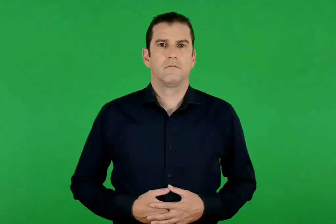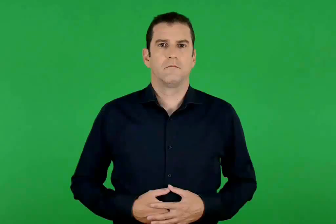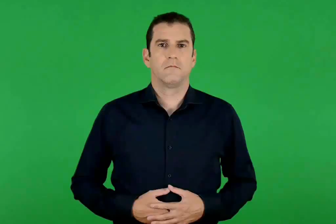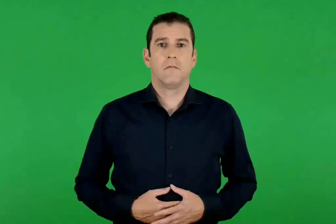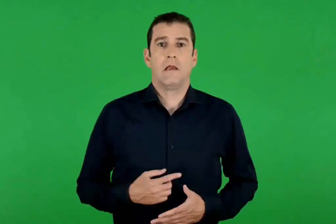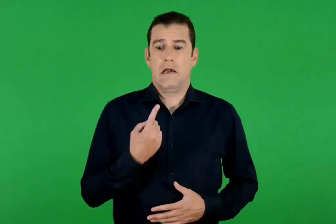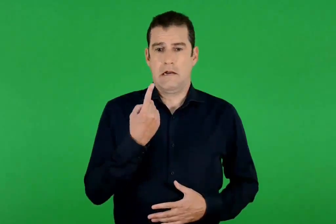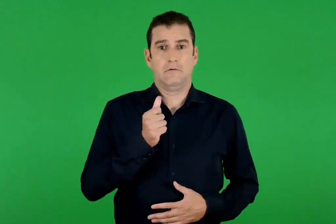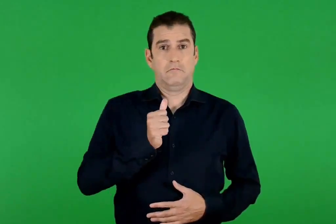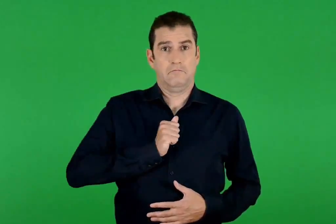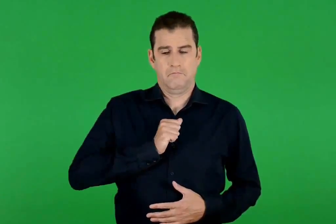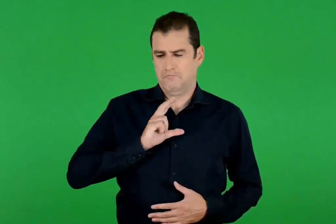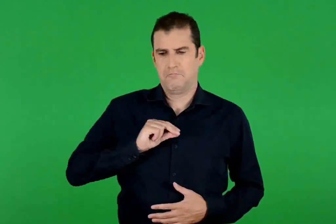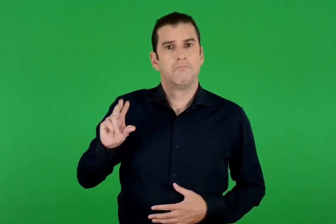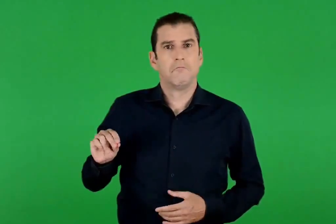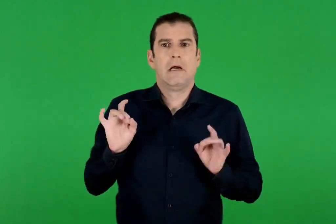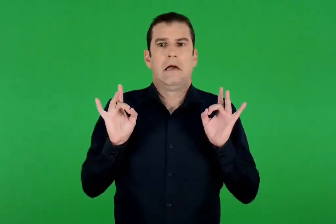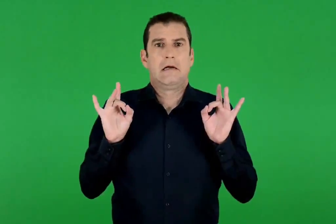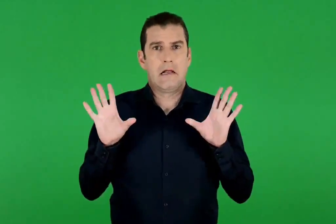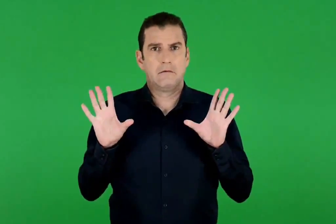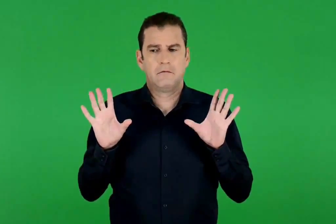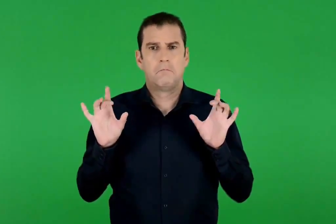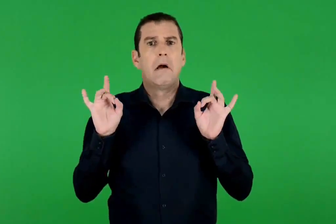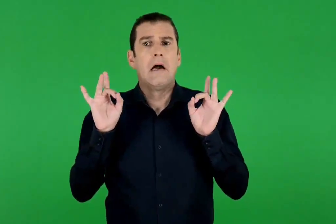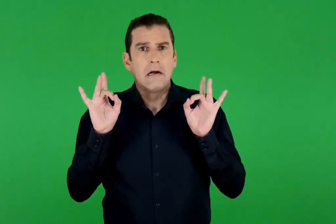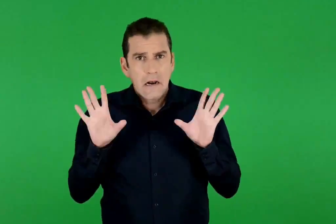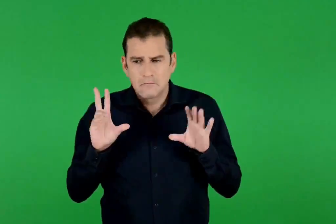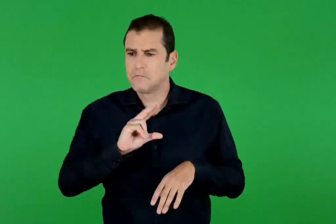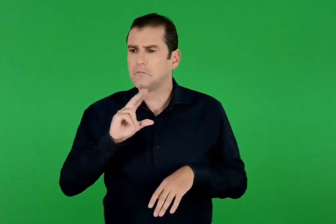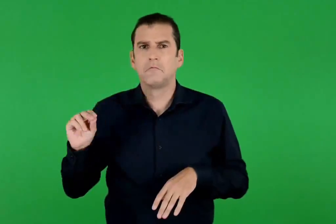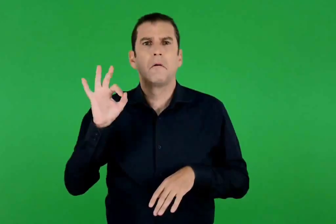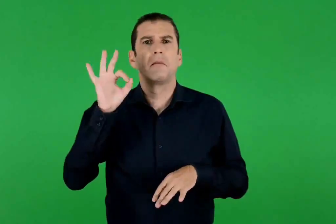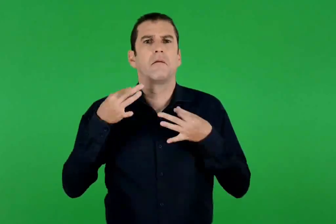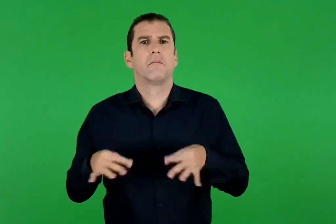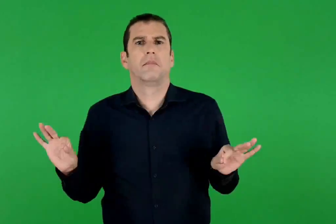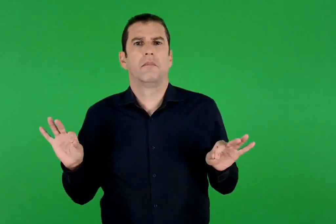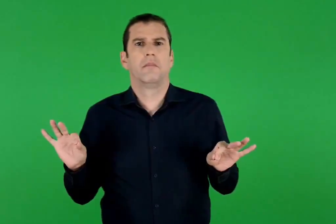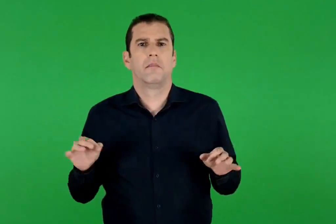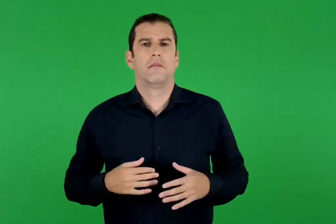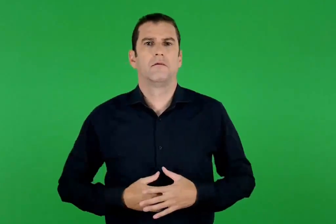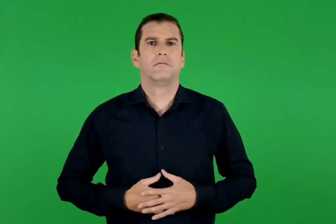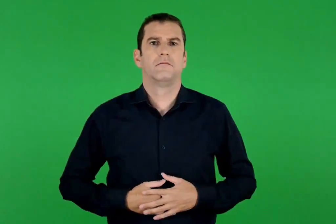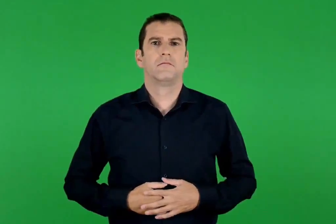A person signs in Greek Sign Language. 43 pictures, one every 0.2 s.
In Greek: ένας ίσον κανένας , κανένας ίσον μηδέν
